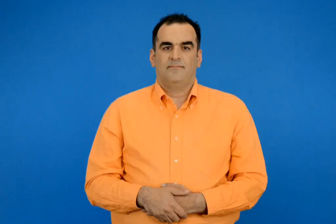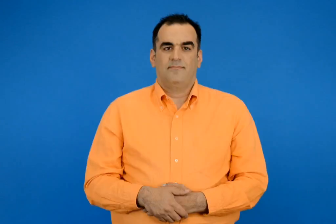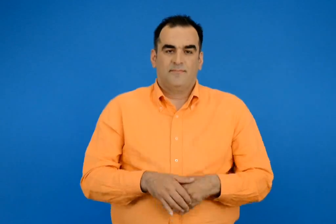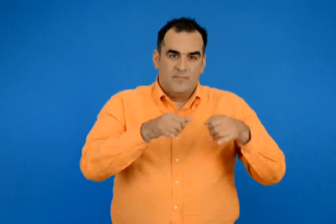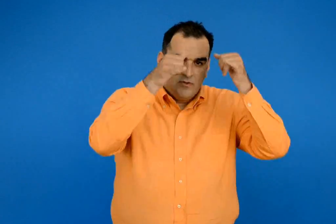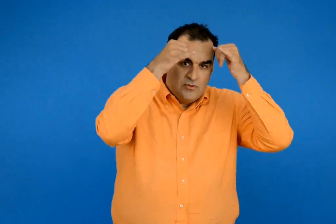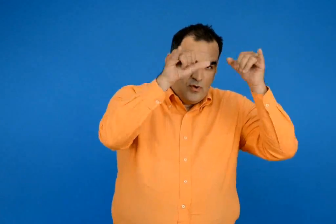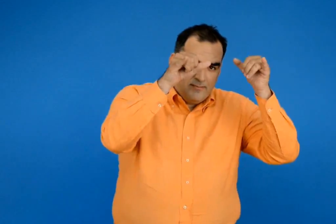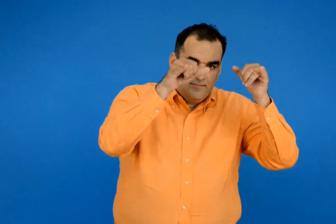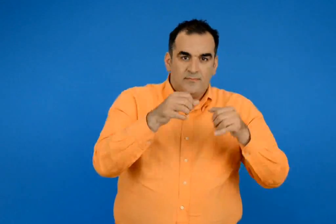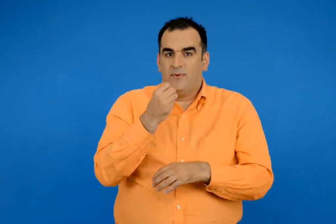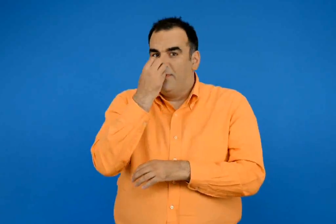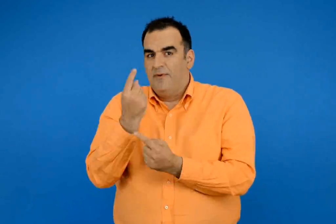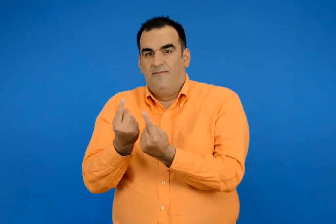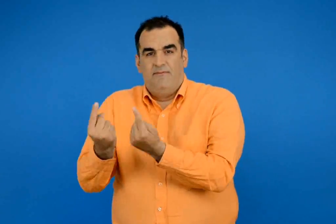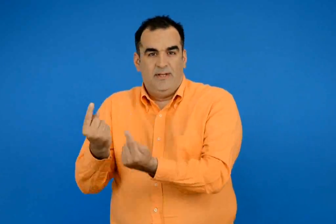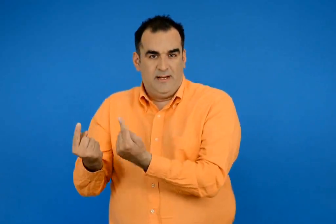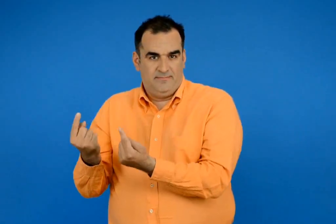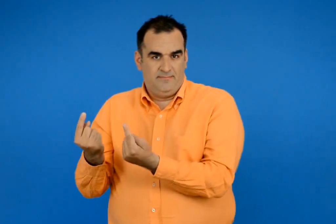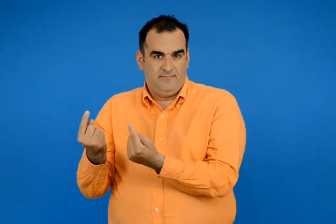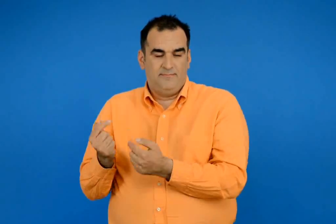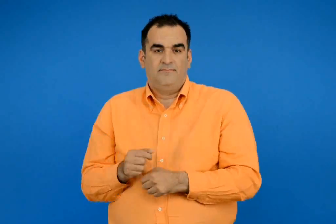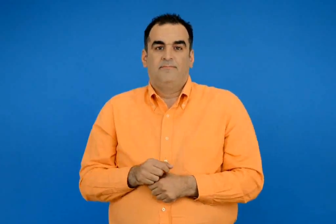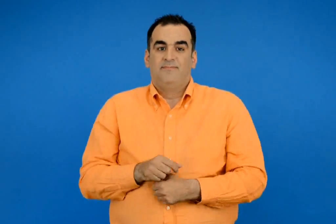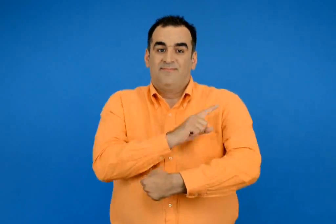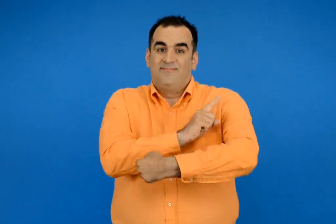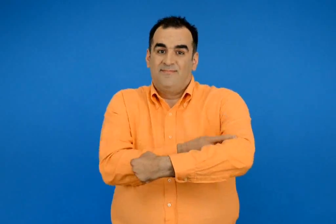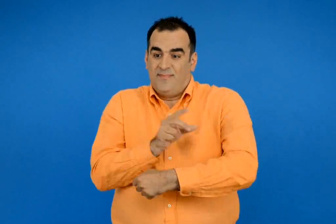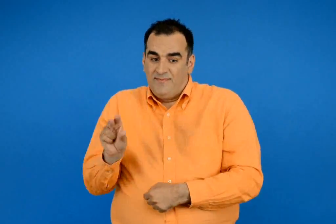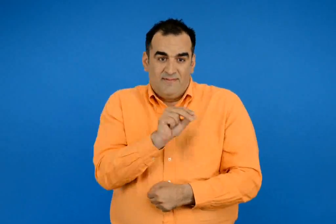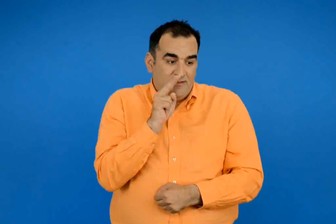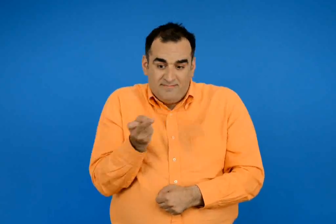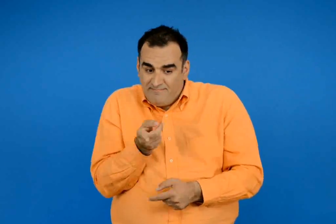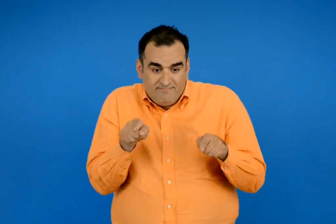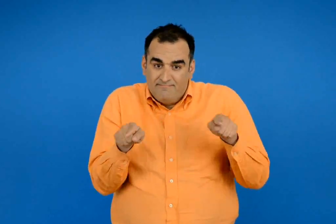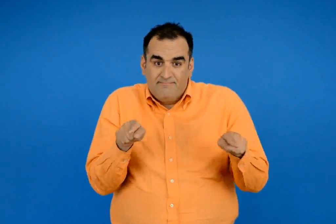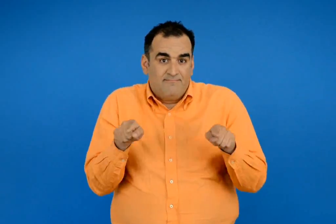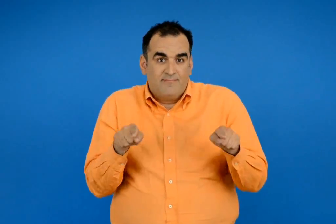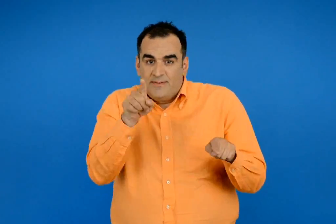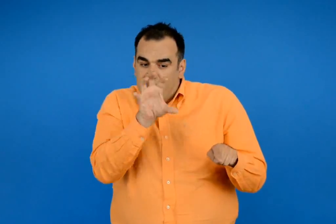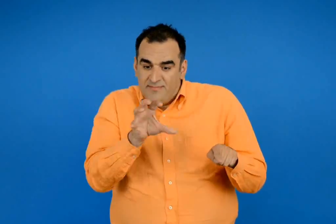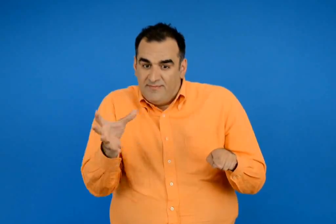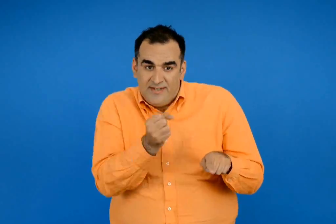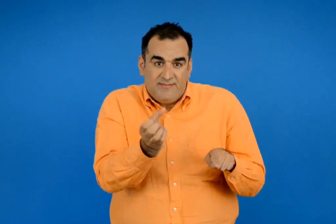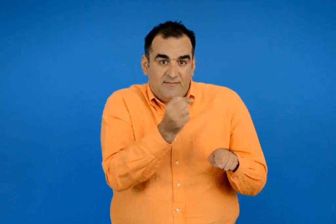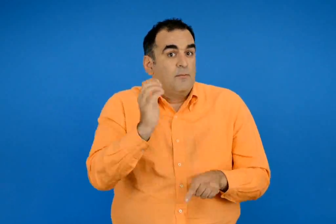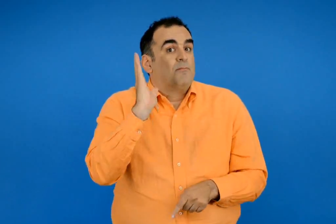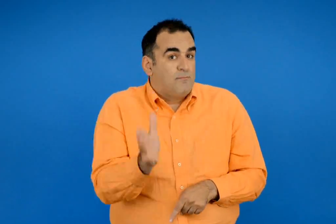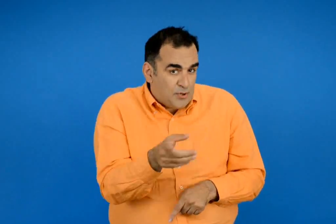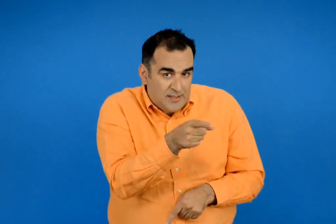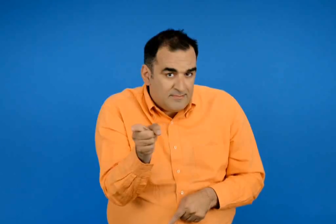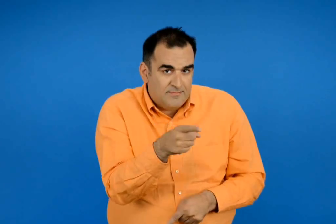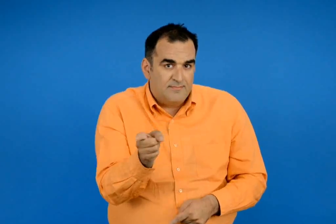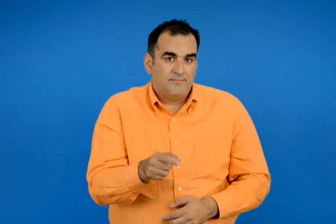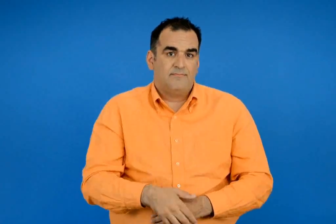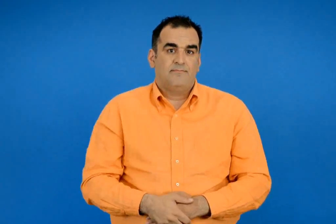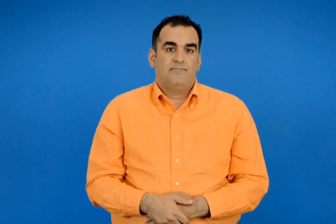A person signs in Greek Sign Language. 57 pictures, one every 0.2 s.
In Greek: μπορείτε να βρείτε κι αλλά τέτοια ζευγάρια φυτών ζωών με τα ίδια χαρίσματα ;
